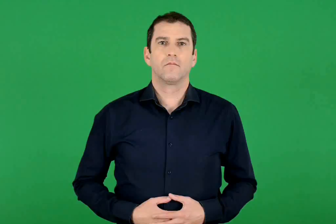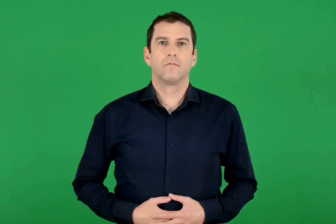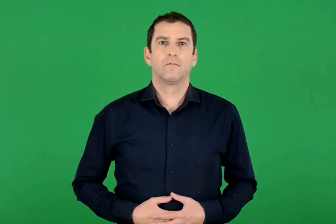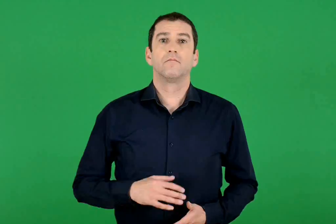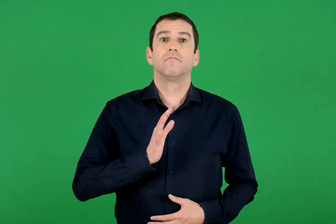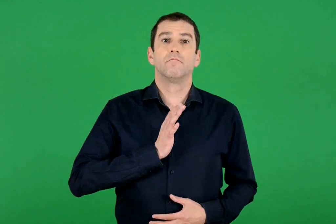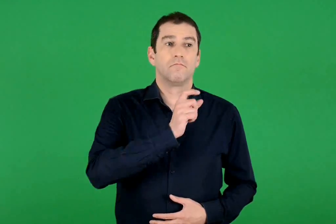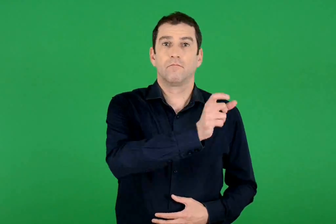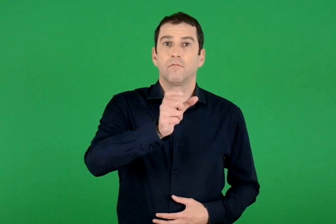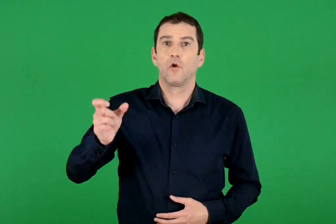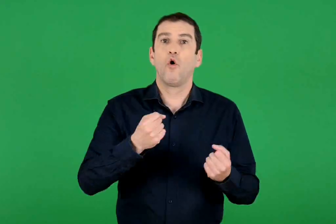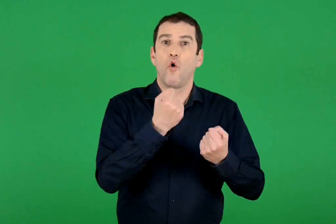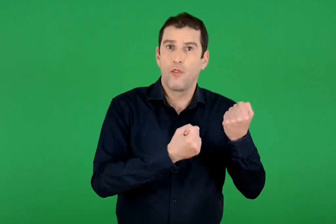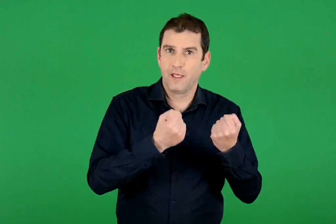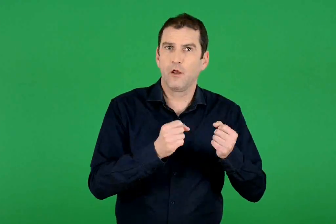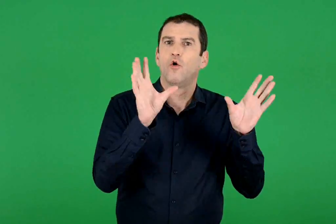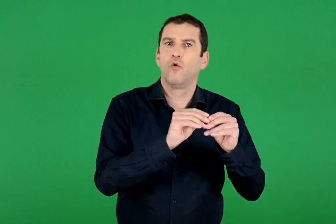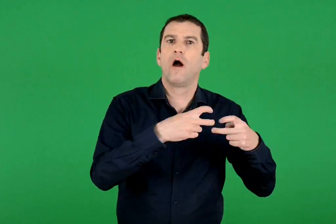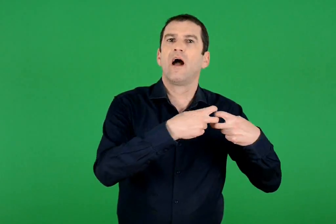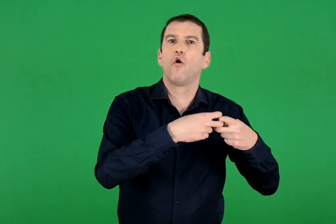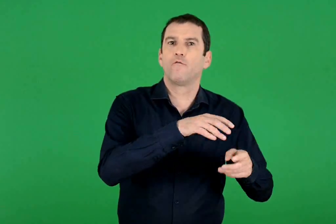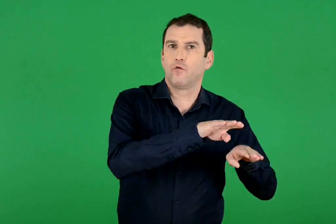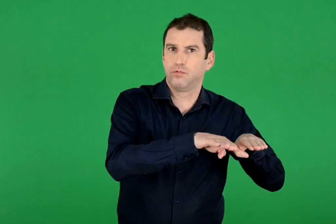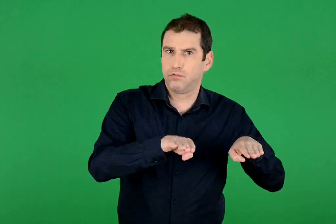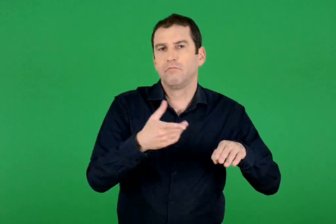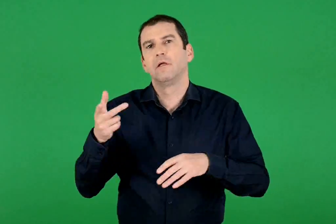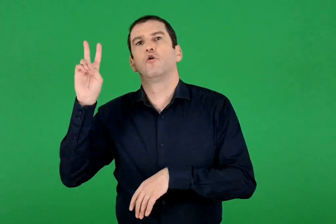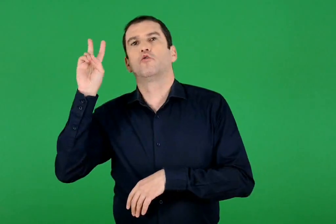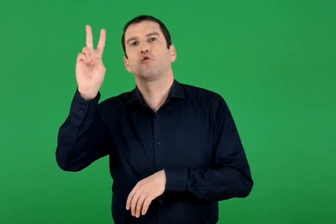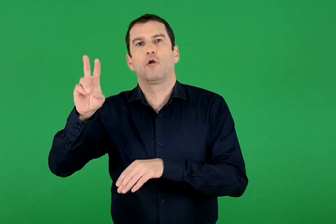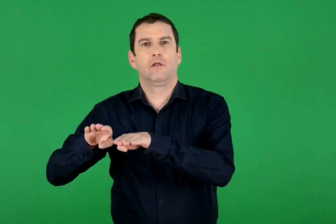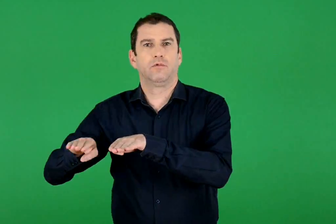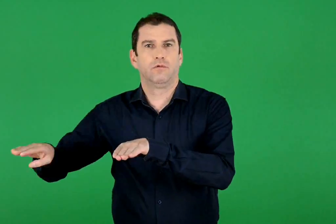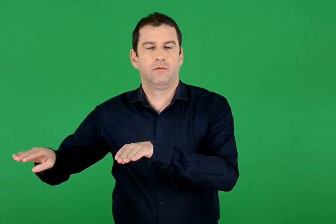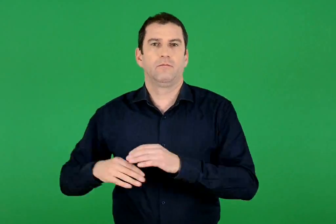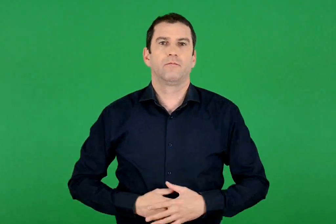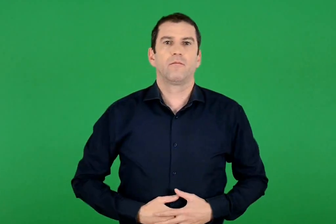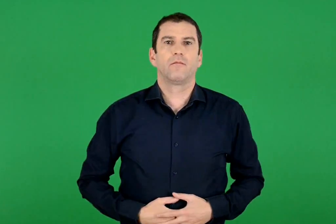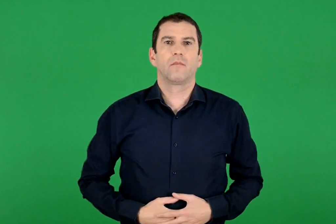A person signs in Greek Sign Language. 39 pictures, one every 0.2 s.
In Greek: οδηγοί λεωφορείων ή τρόλεϊ
